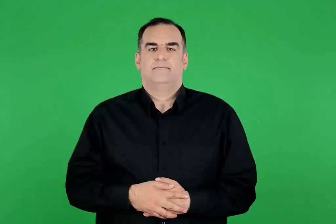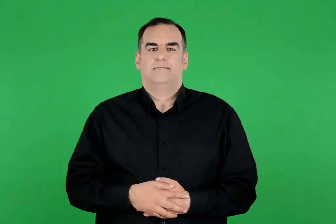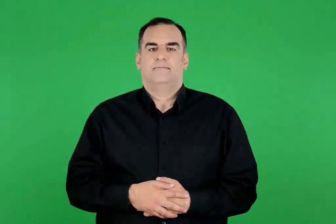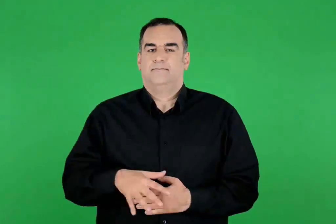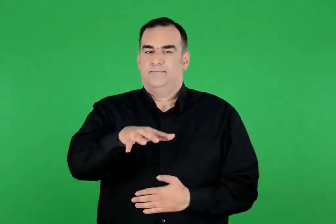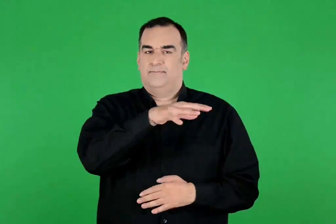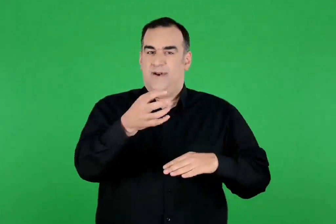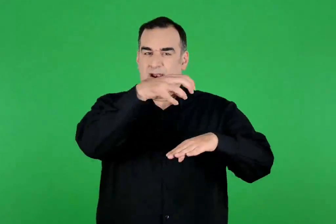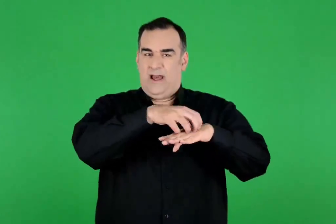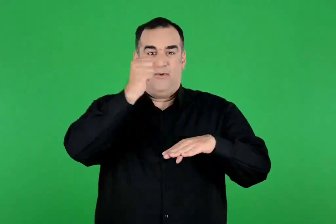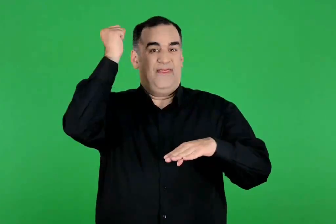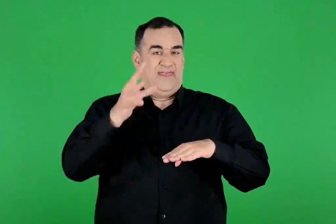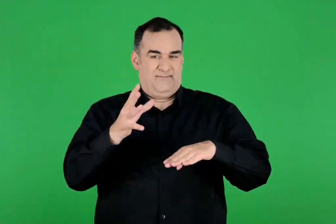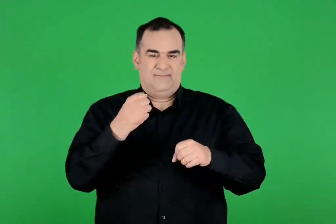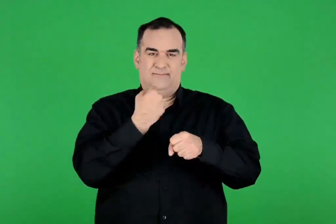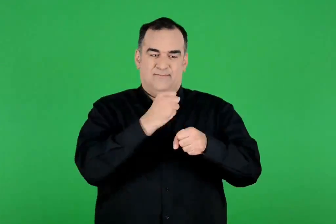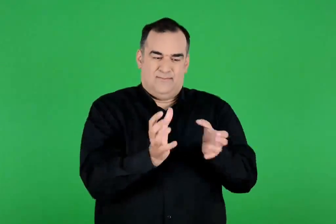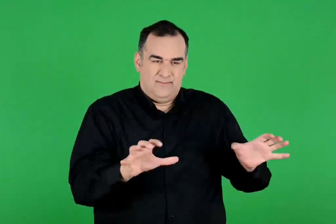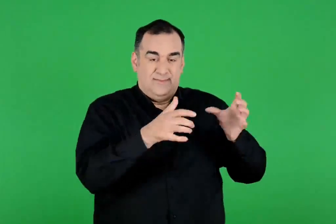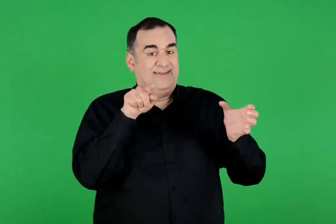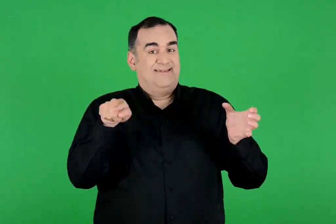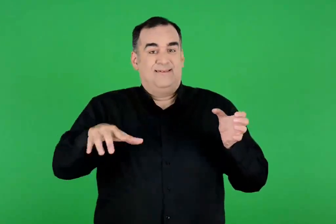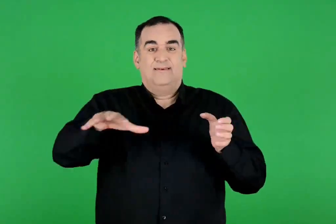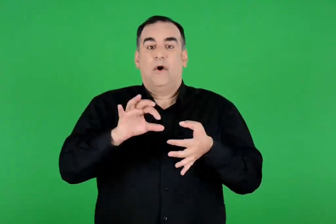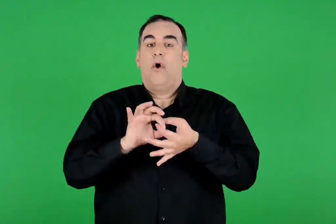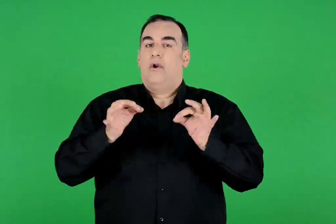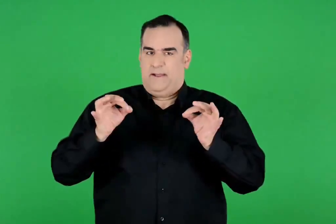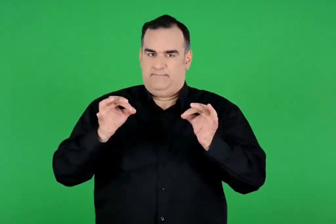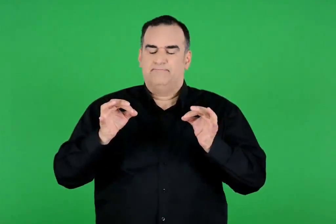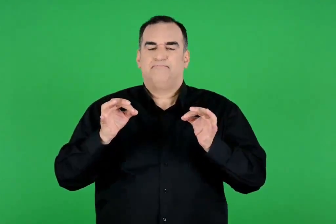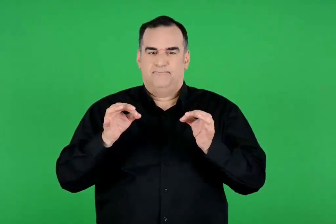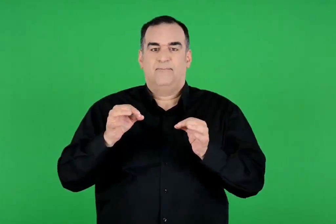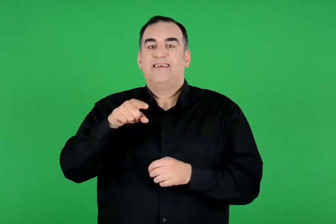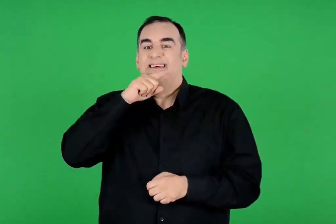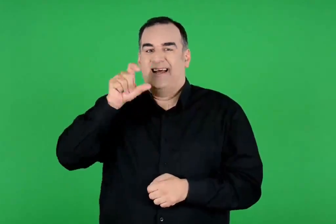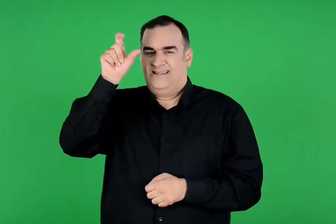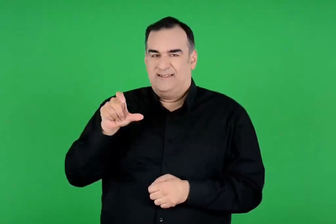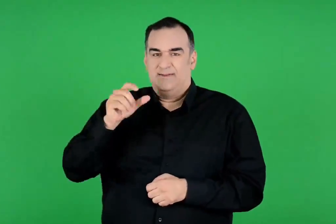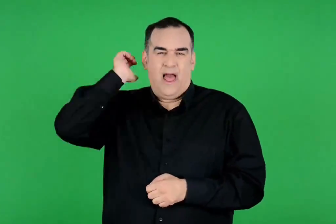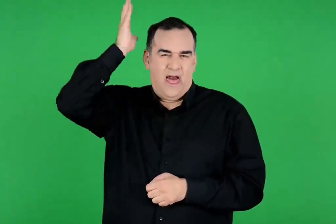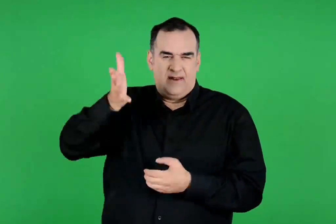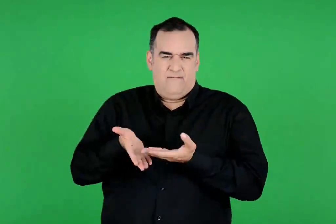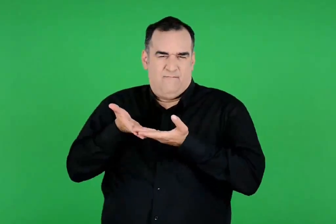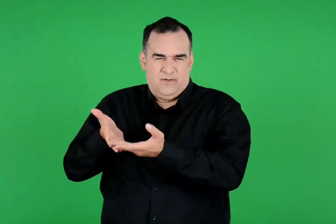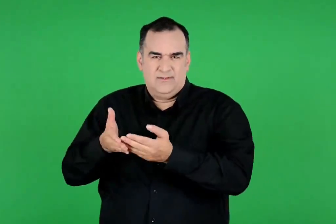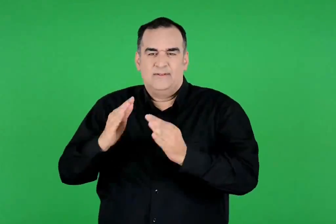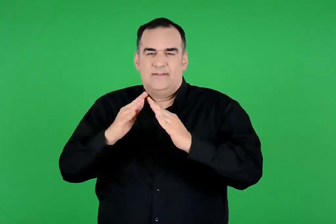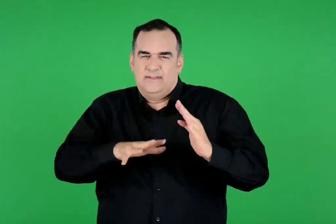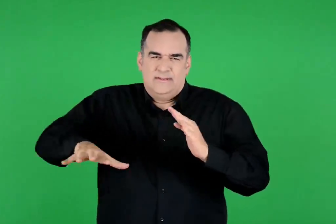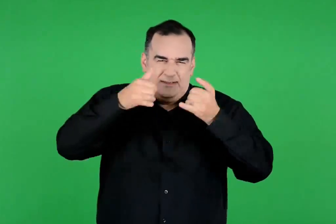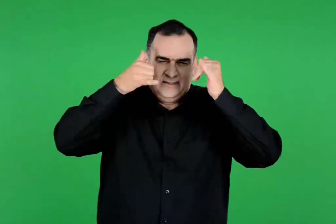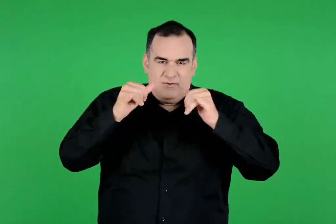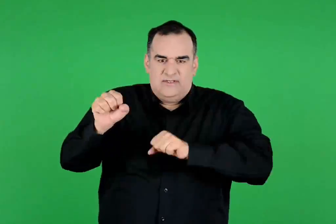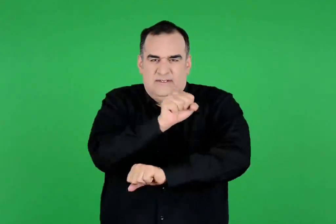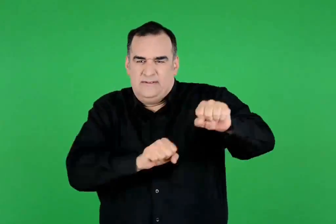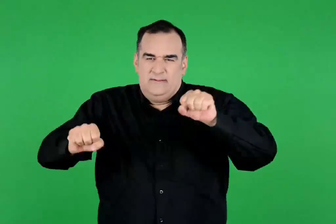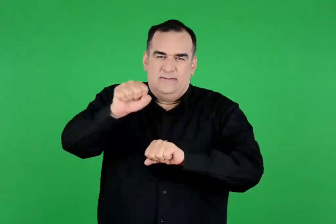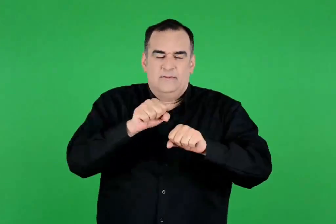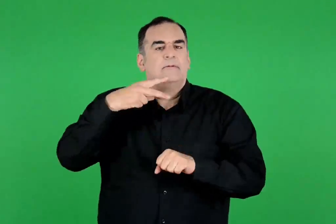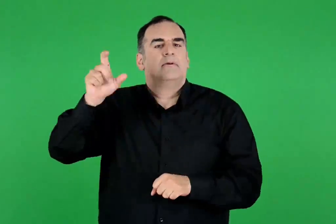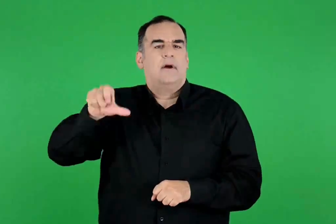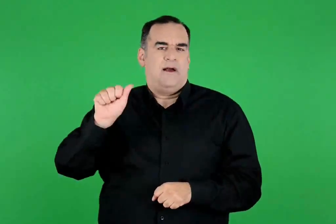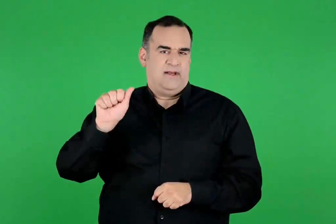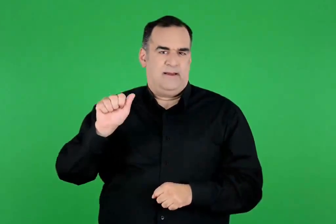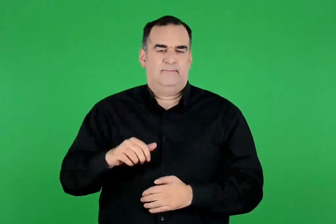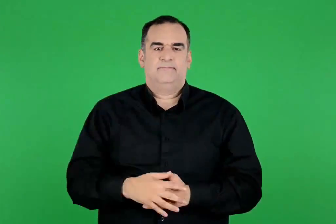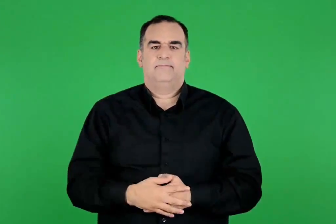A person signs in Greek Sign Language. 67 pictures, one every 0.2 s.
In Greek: ο ηρακλής με τη βοήθεια της αθηνάς καθαρίζει τους στάβλους του αυγεία. γλυπτό από τον ναό του δία στην ολυμπία
